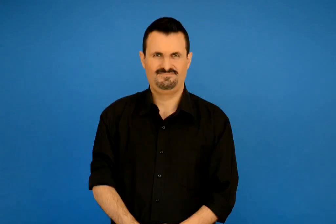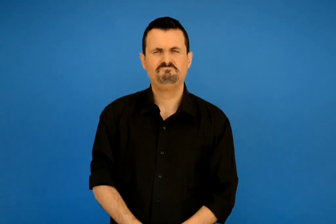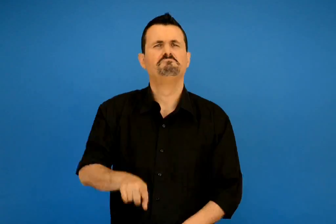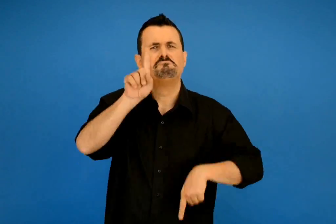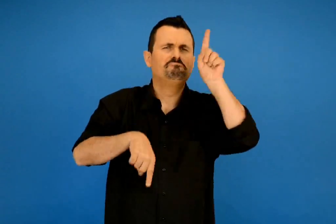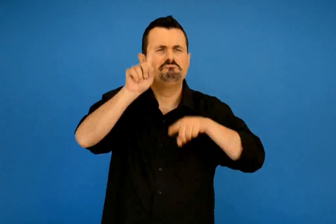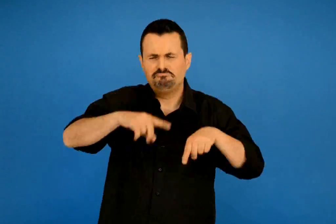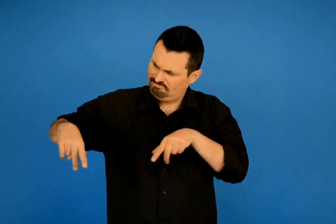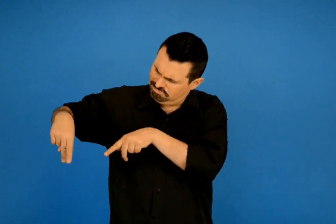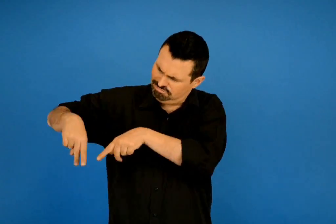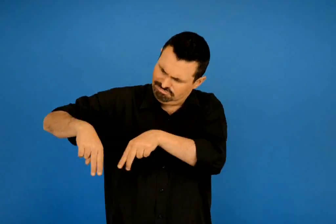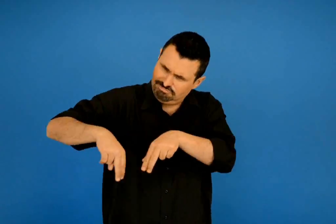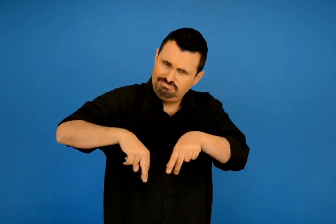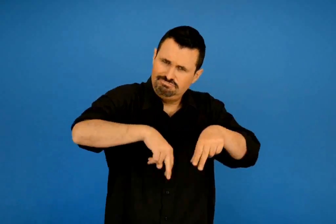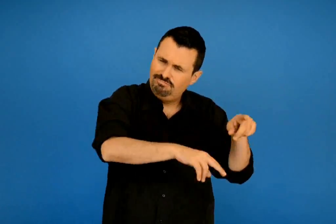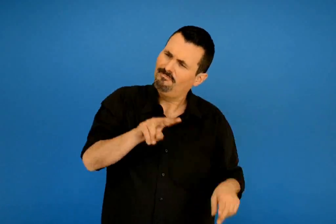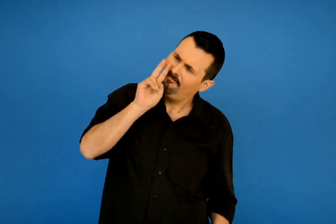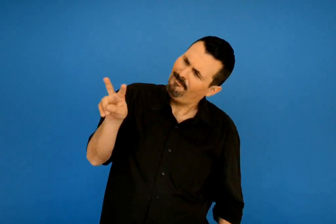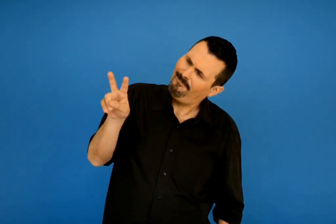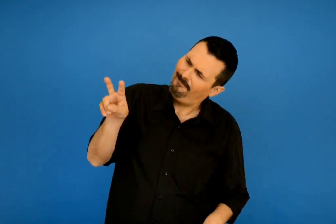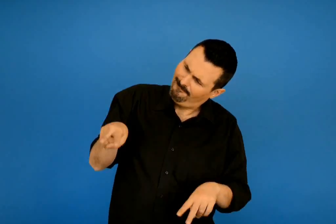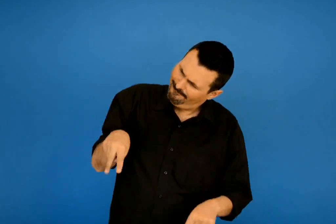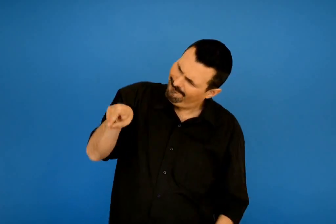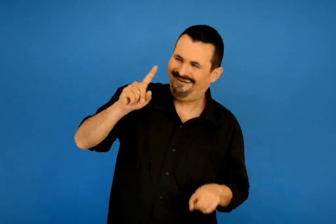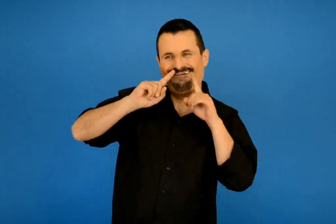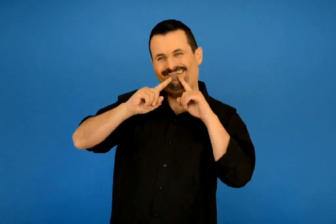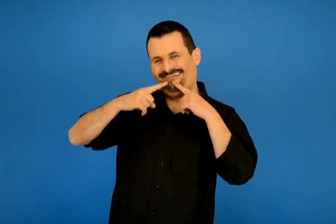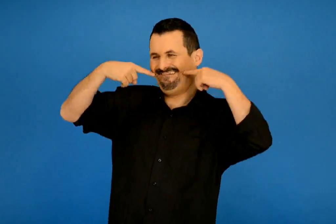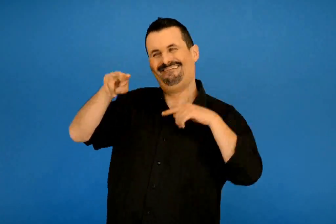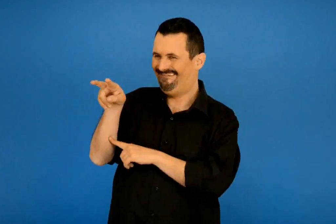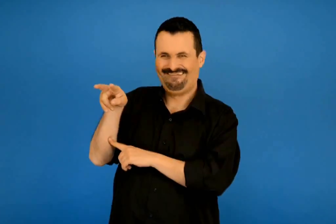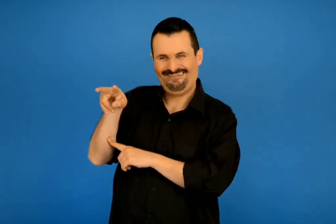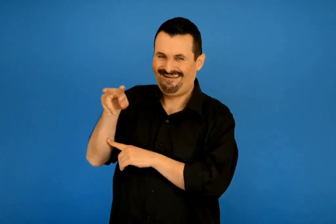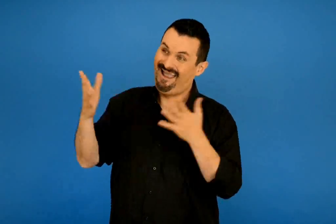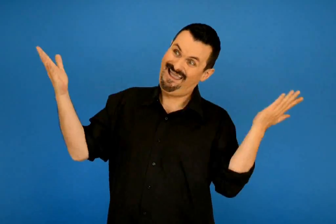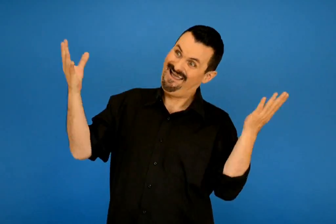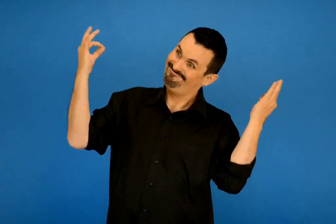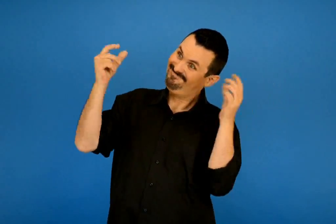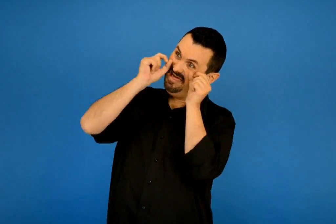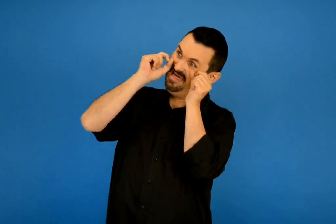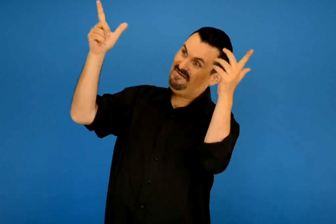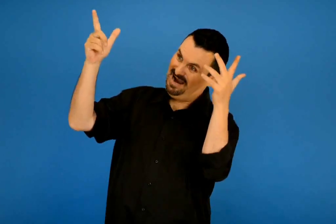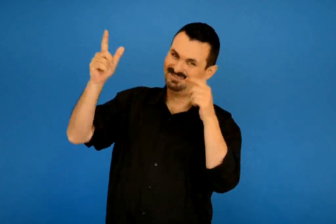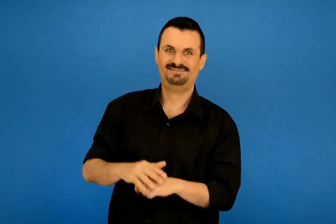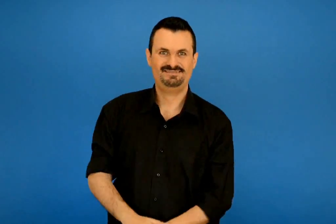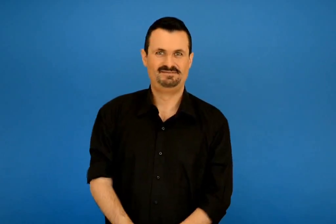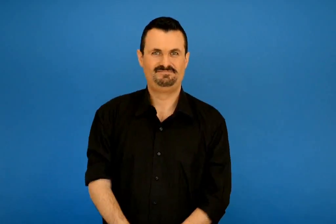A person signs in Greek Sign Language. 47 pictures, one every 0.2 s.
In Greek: όσοι θα περνούνε και θα τον κοιτάζουν θα χαμογελούνε και θα τον θαυμάζουν
